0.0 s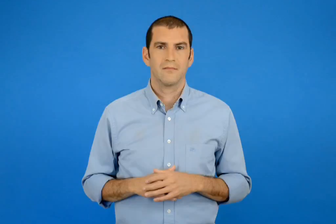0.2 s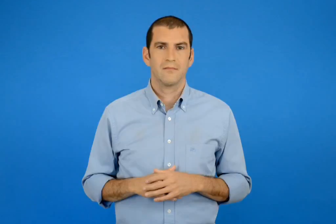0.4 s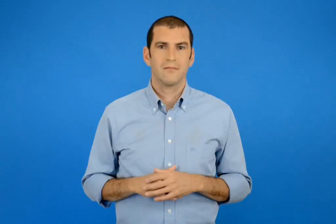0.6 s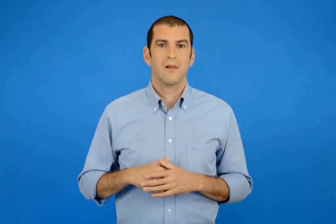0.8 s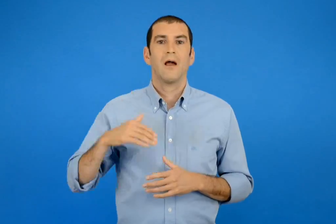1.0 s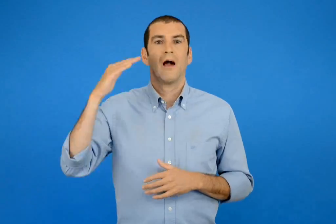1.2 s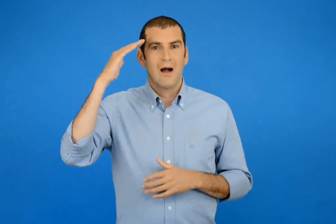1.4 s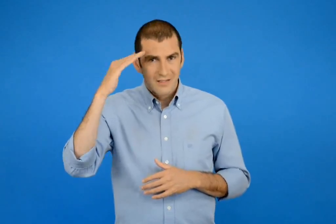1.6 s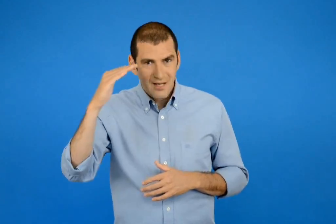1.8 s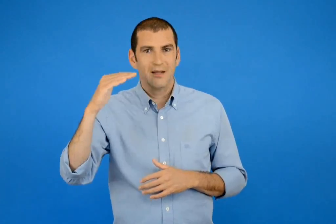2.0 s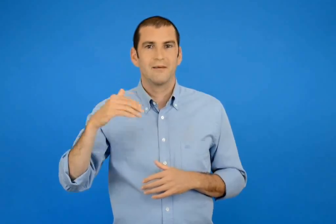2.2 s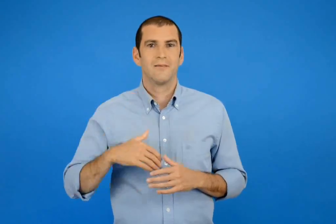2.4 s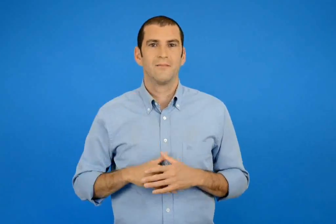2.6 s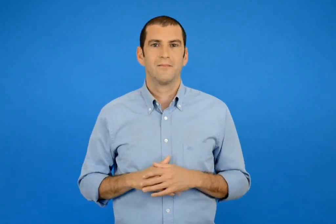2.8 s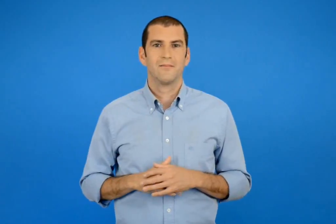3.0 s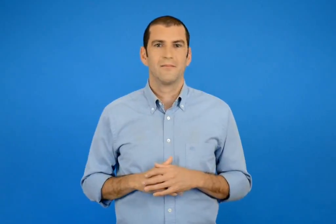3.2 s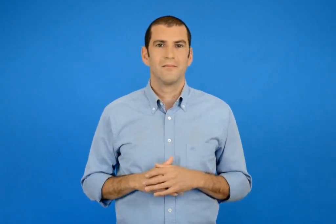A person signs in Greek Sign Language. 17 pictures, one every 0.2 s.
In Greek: καλησπέρα
